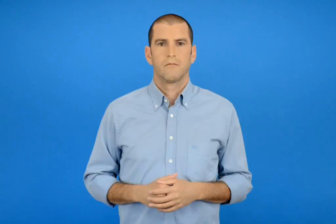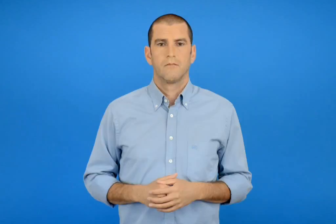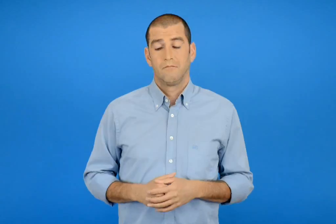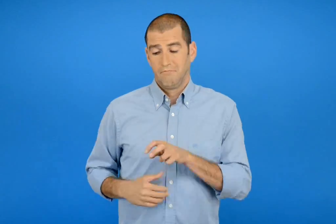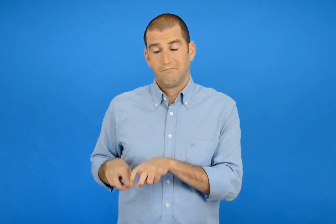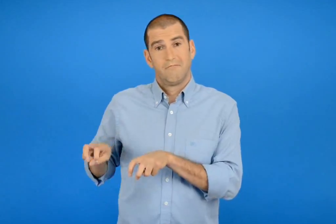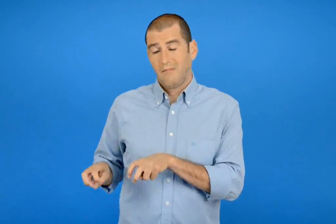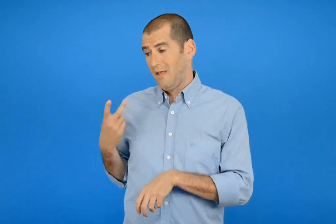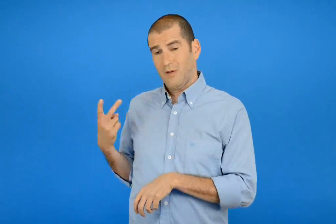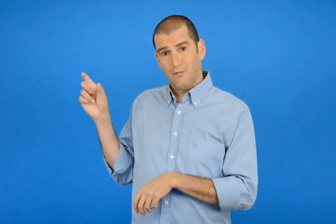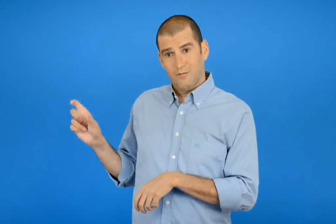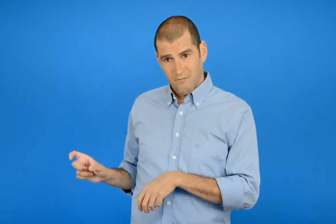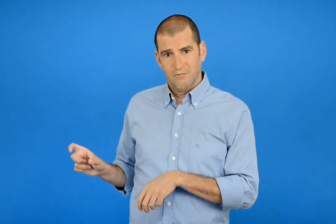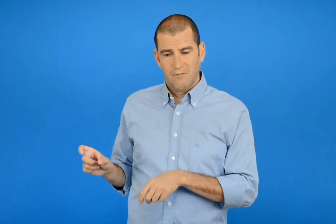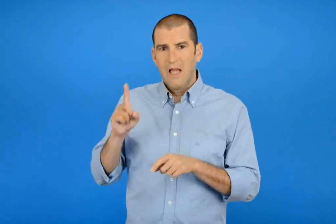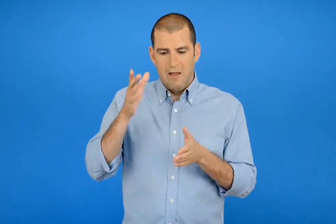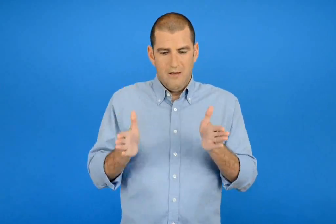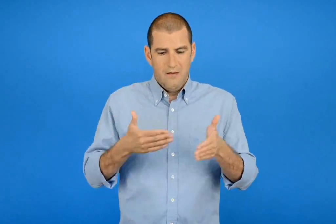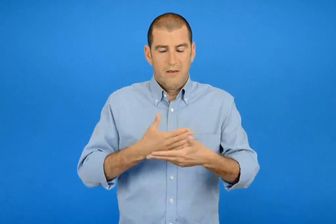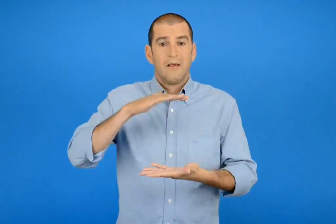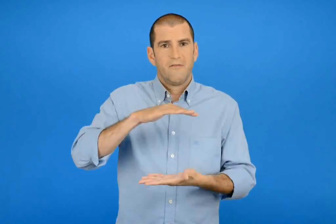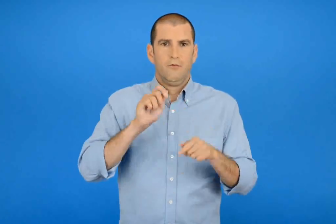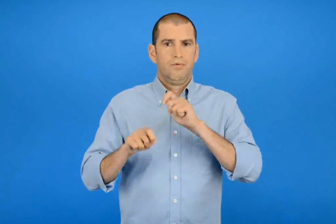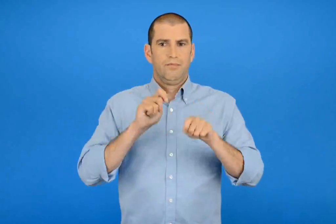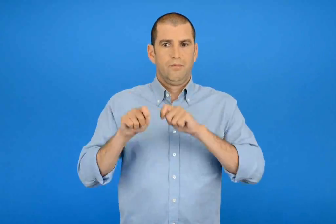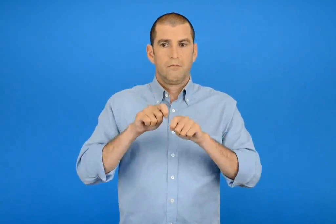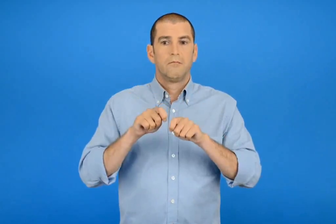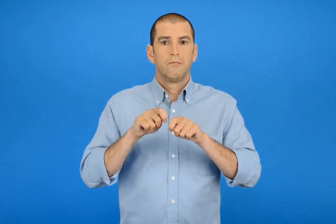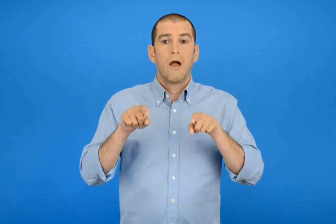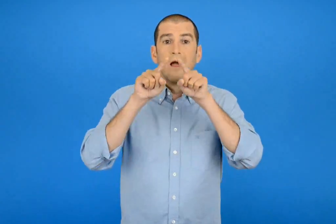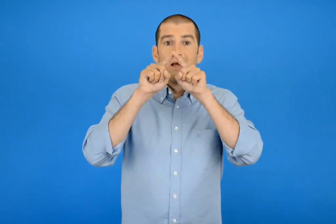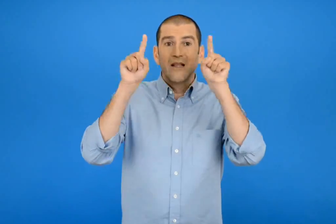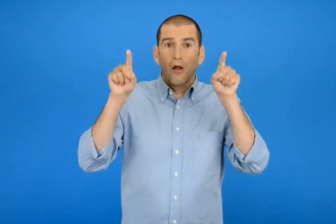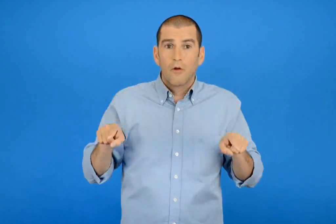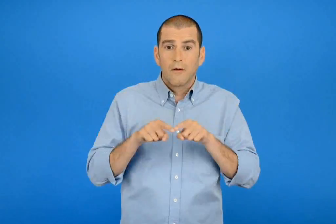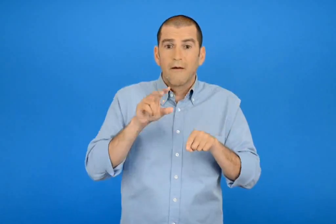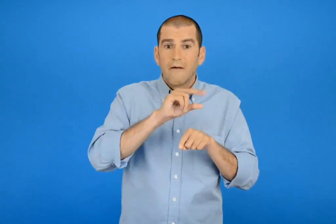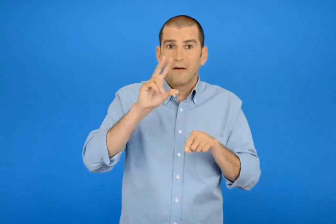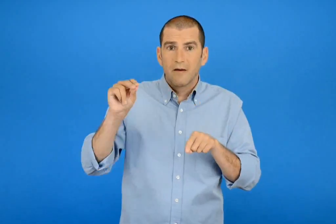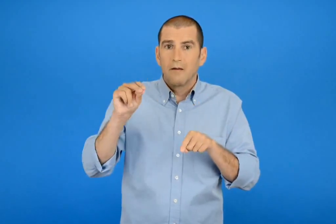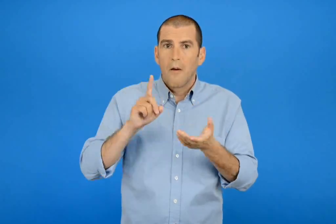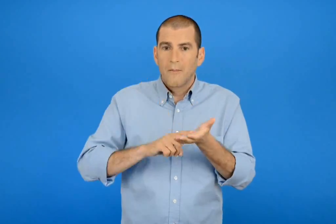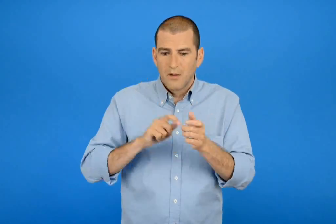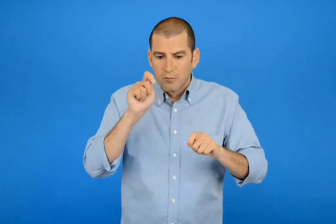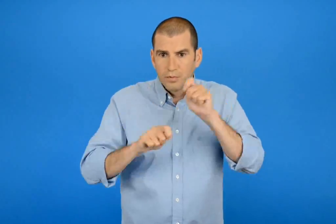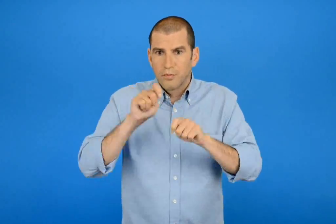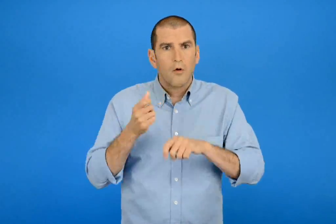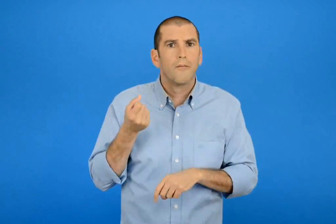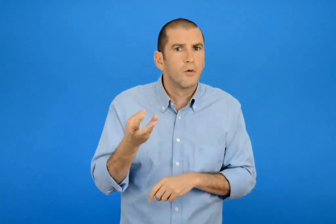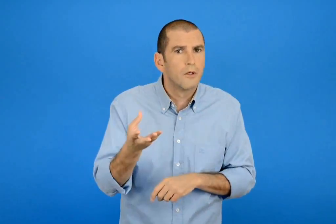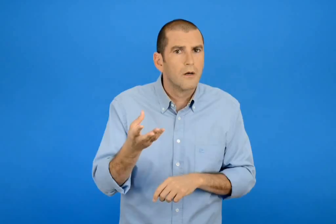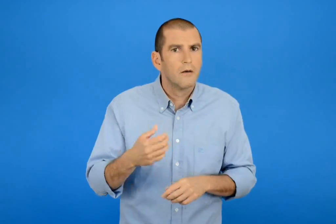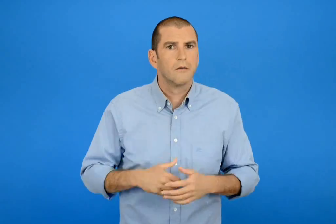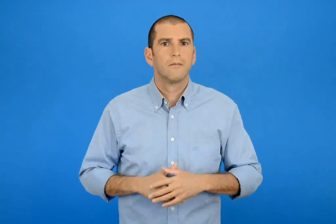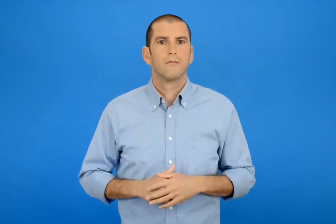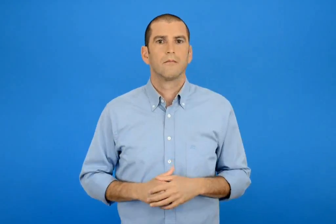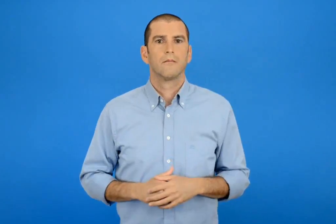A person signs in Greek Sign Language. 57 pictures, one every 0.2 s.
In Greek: με τον διπλανό μου φτιάχνουμε έναν κύβο πόσα ιδιά τετράγωνα πρέπει να χρησιμοποιήσουμε ;
